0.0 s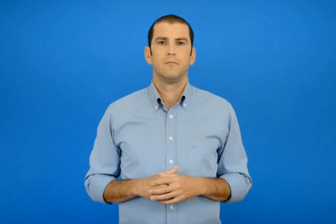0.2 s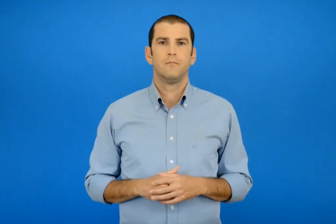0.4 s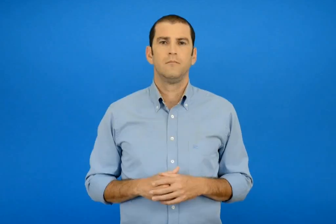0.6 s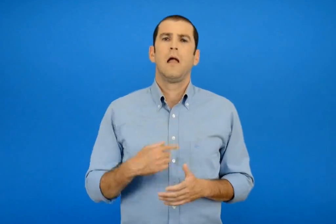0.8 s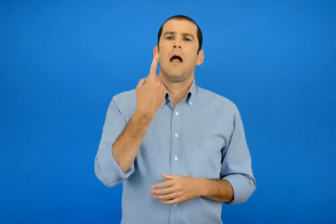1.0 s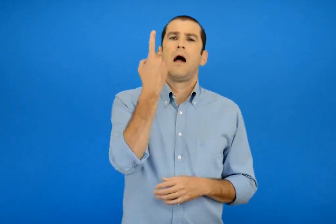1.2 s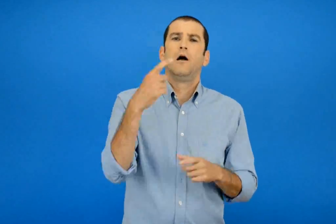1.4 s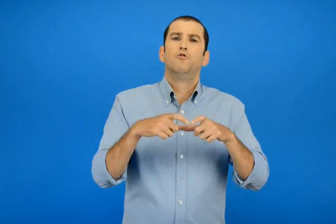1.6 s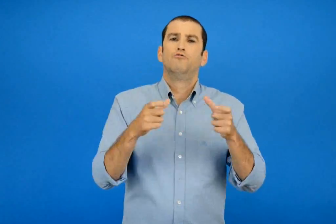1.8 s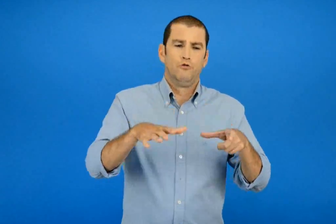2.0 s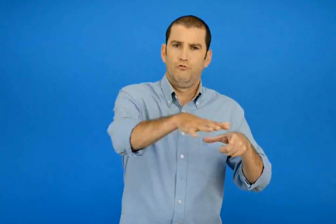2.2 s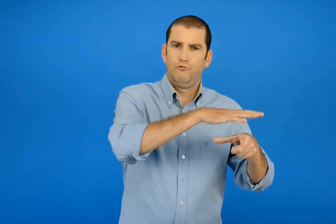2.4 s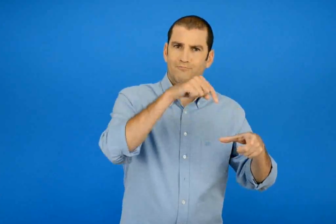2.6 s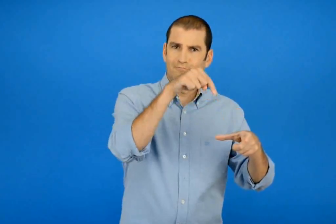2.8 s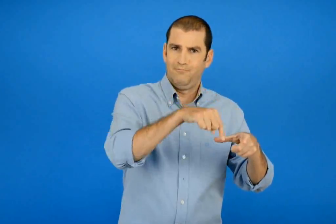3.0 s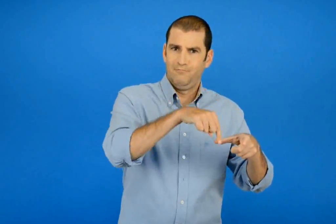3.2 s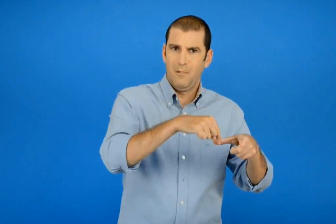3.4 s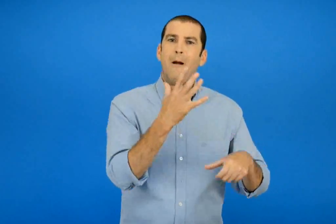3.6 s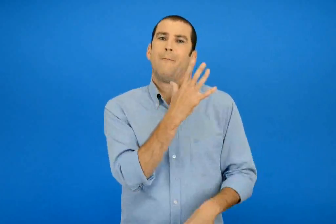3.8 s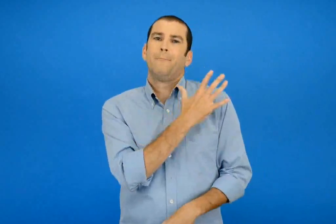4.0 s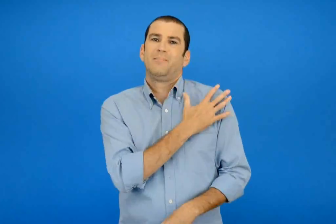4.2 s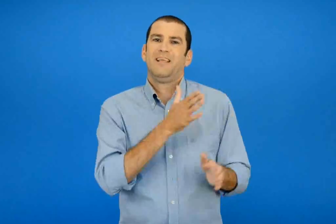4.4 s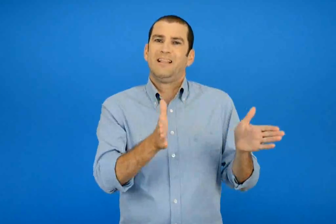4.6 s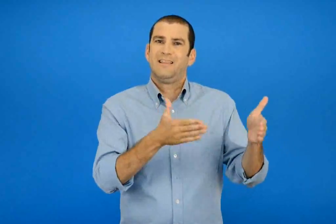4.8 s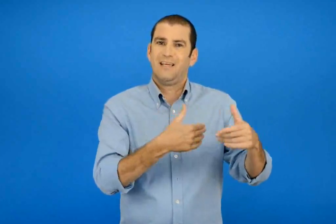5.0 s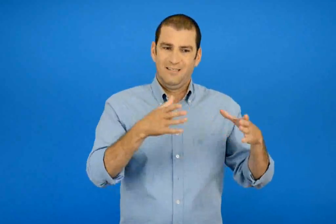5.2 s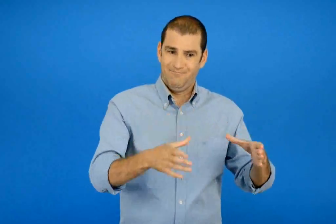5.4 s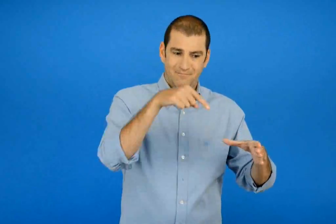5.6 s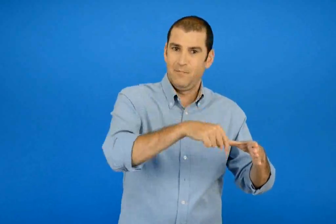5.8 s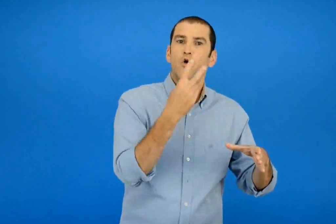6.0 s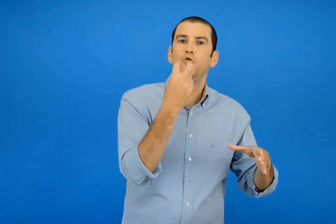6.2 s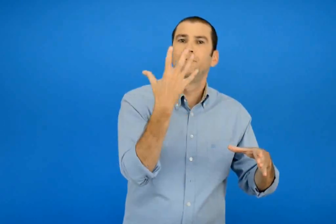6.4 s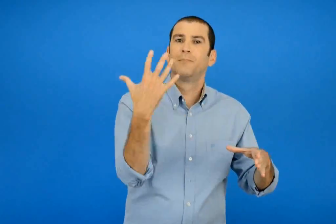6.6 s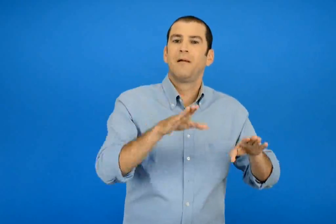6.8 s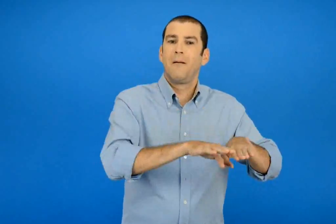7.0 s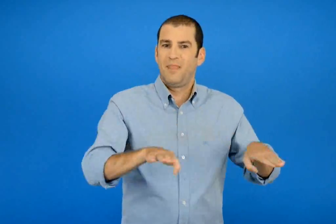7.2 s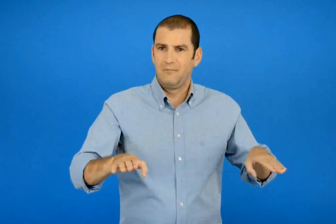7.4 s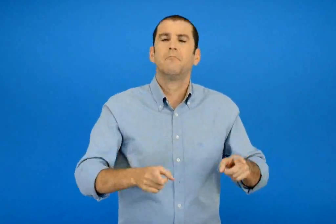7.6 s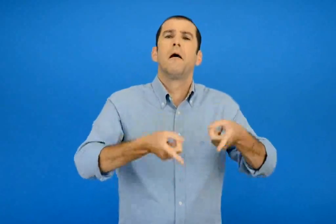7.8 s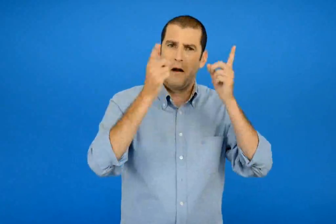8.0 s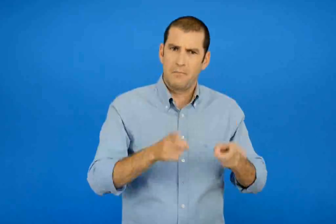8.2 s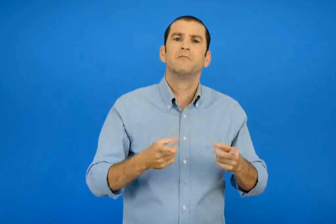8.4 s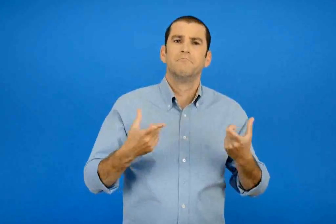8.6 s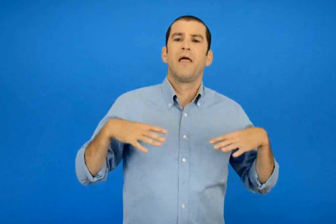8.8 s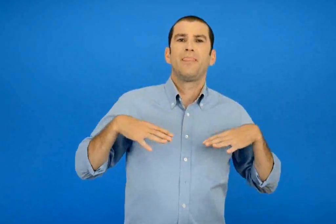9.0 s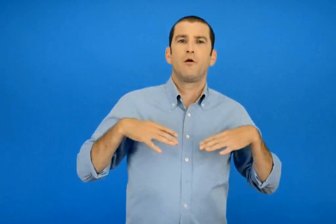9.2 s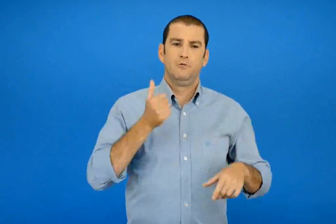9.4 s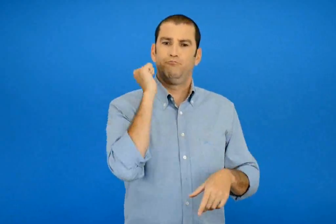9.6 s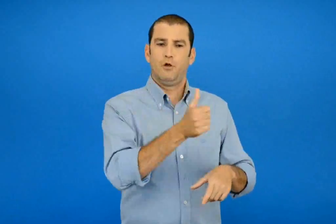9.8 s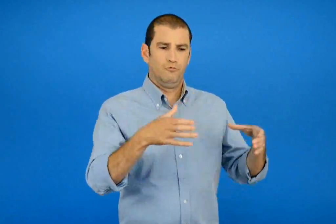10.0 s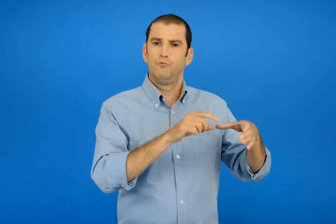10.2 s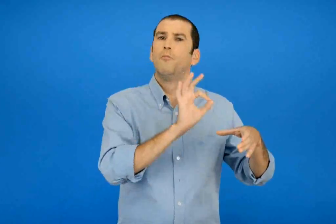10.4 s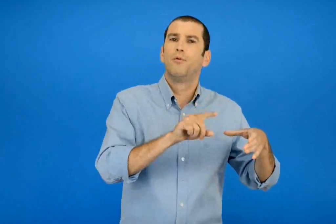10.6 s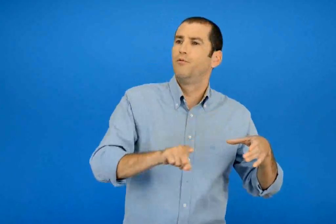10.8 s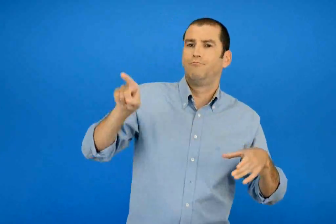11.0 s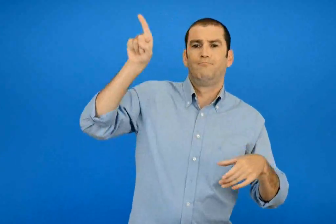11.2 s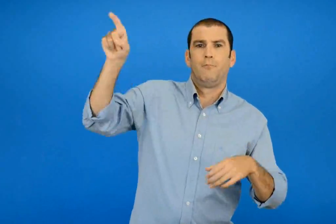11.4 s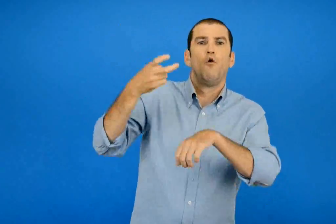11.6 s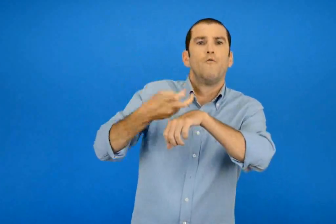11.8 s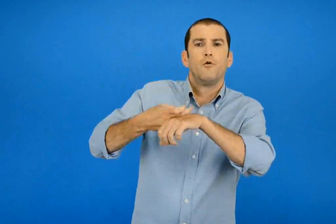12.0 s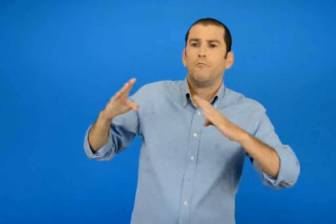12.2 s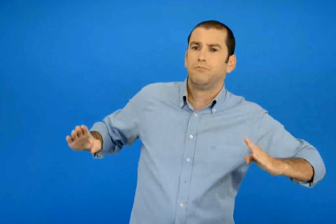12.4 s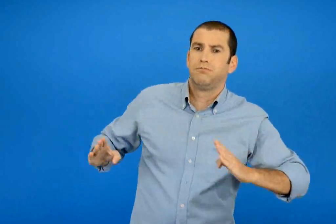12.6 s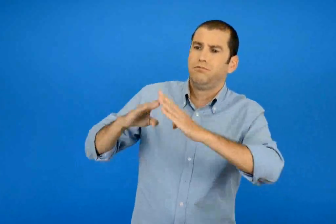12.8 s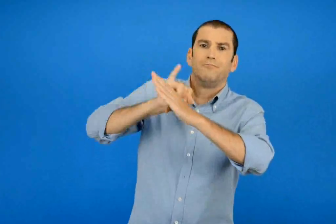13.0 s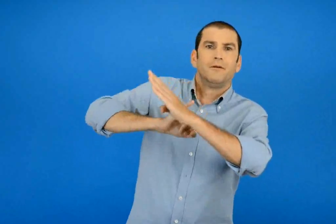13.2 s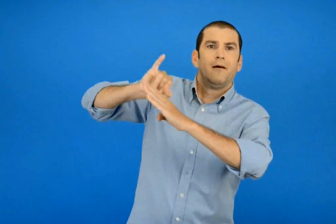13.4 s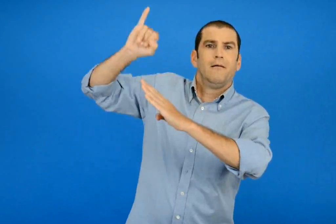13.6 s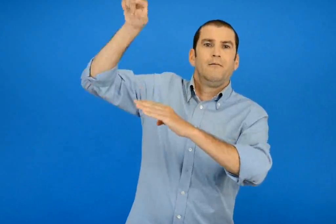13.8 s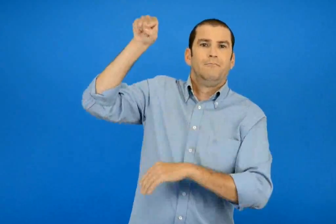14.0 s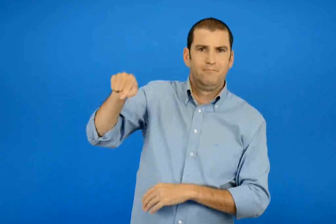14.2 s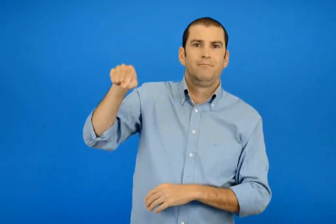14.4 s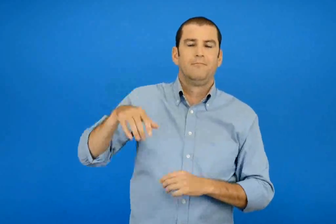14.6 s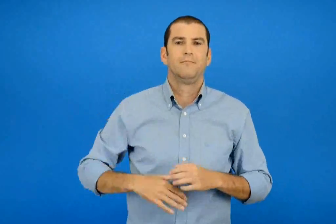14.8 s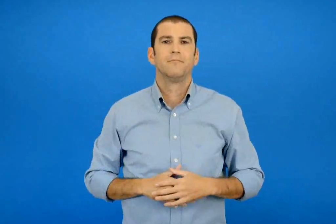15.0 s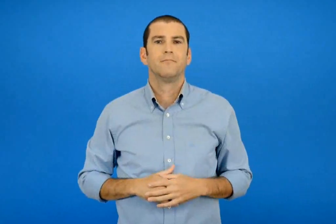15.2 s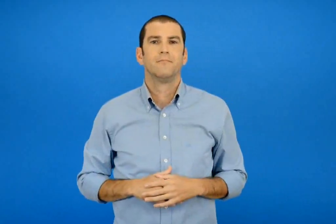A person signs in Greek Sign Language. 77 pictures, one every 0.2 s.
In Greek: τα είκοσι πέντε παιδιά της πέμπτης τάξης ενός σχολείου αποφασίζουν να πάνε μόνα τους διακοπές ψηλά στο βουνό
